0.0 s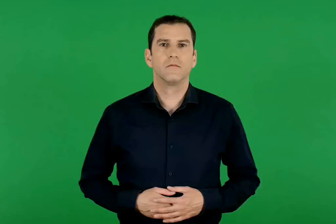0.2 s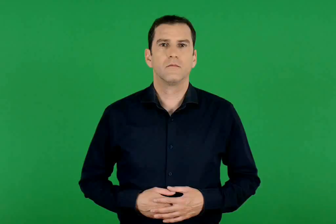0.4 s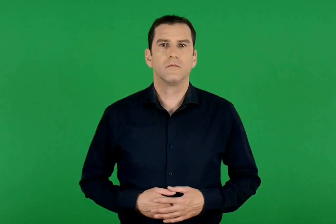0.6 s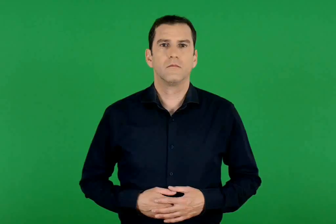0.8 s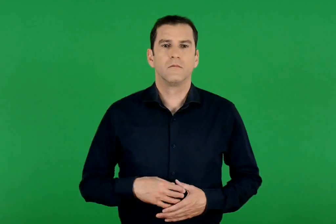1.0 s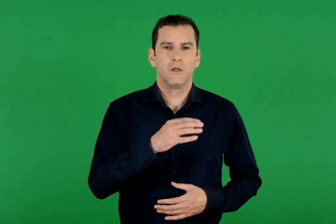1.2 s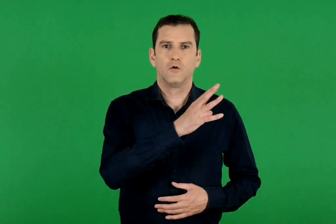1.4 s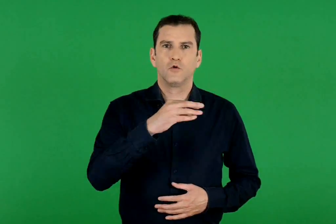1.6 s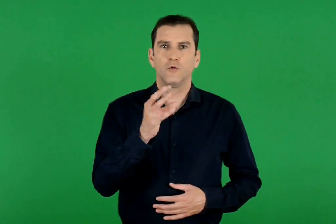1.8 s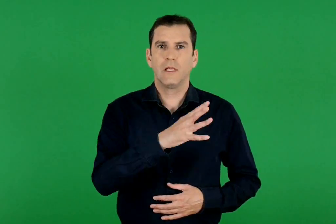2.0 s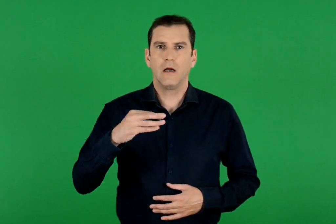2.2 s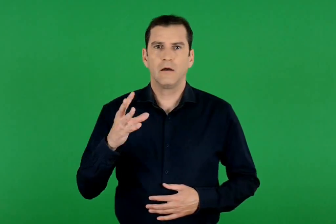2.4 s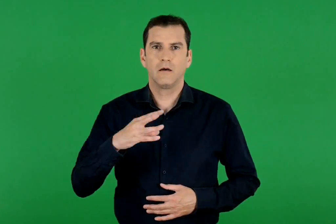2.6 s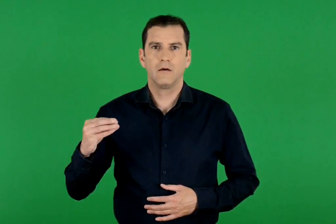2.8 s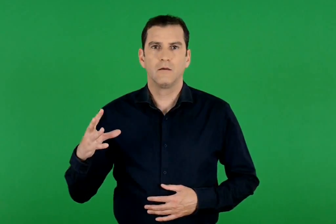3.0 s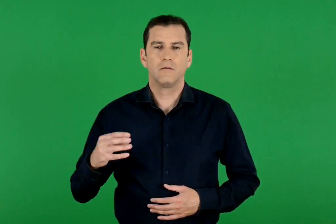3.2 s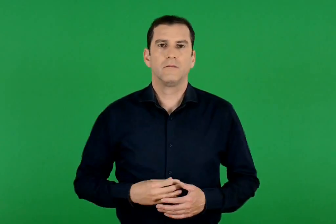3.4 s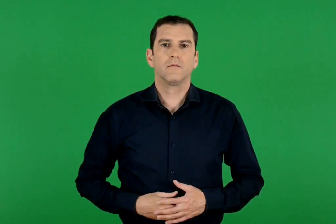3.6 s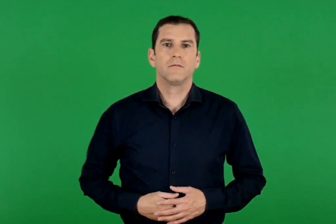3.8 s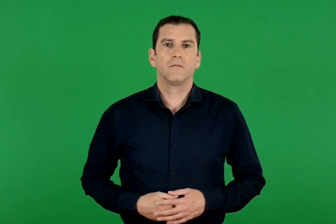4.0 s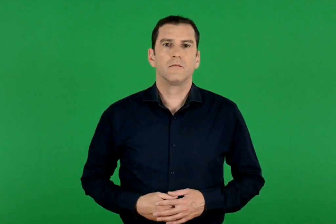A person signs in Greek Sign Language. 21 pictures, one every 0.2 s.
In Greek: σουπιά
